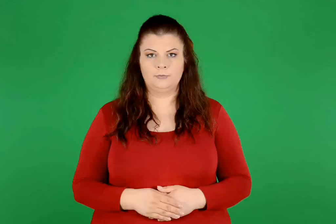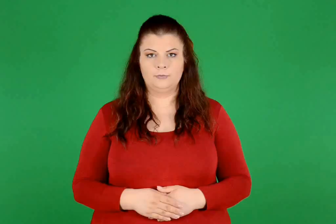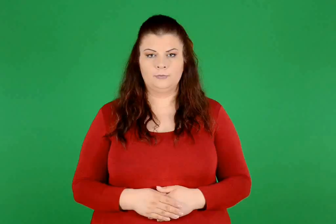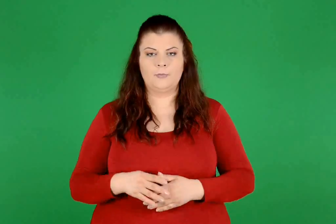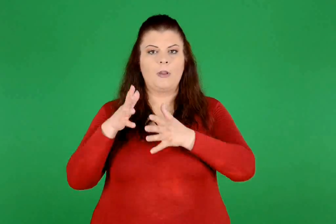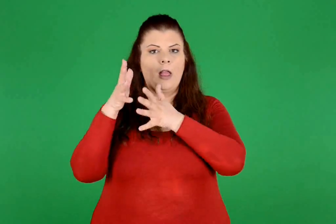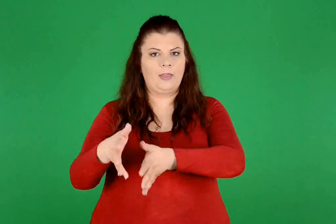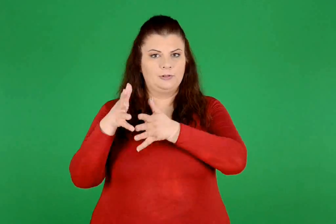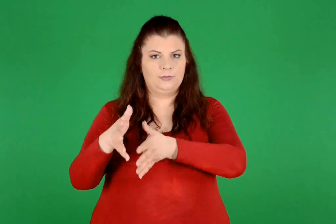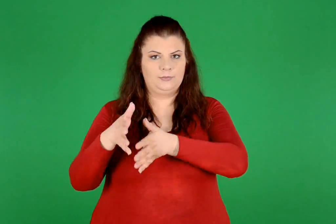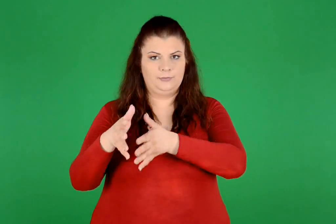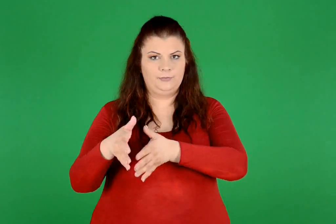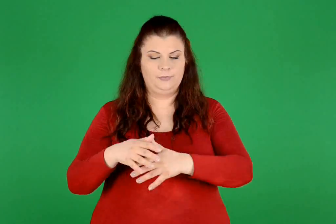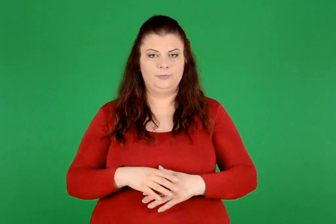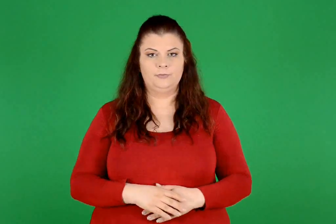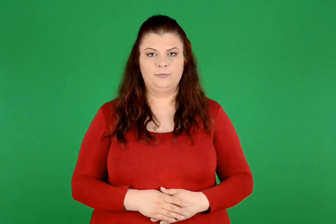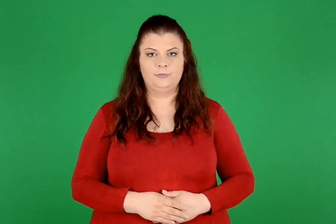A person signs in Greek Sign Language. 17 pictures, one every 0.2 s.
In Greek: έδεσσα
